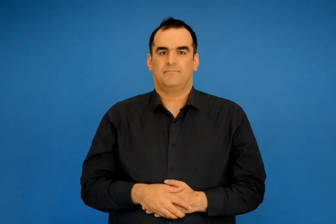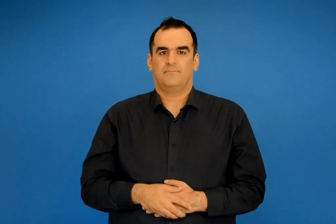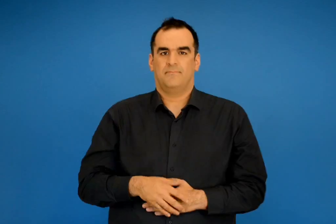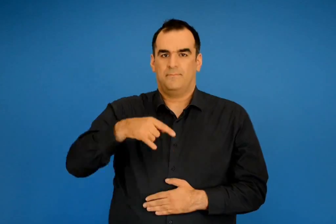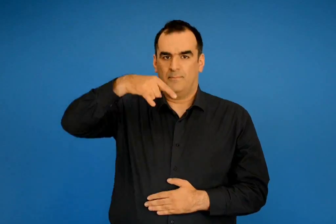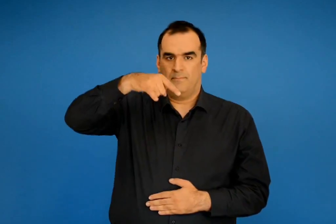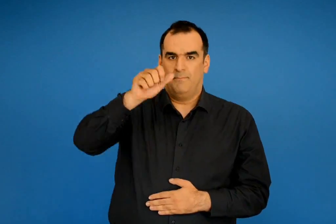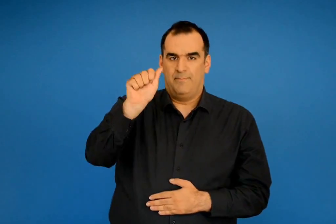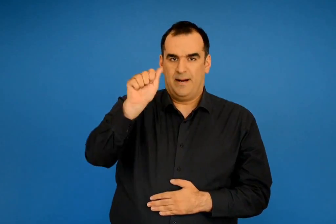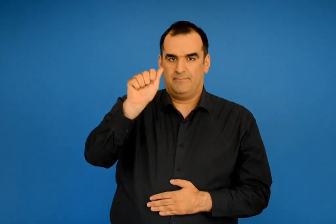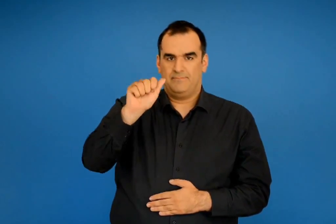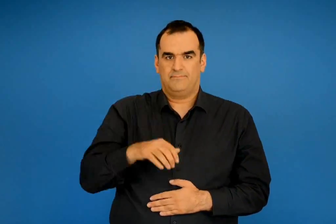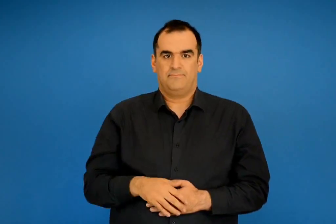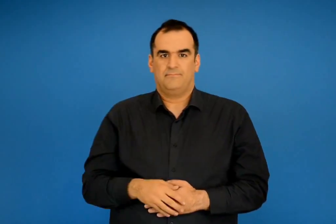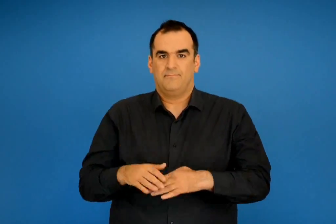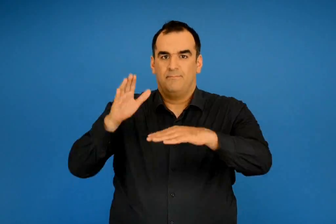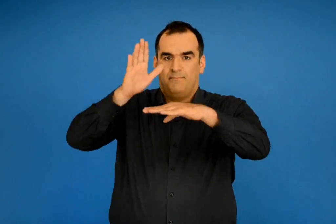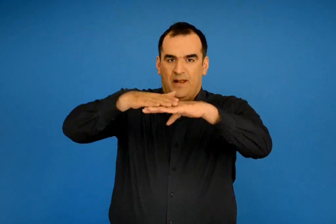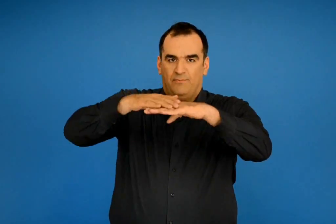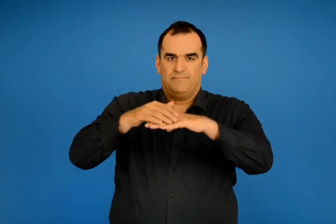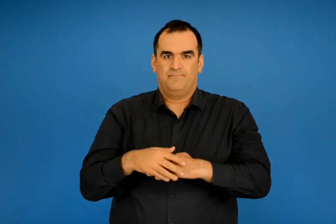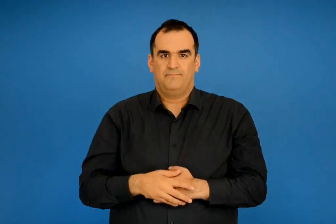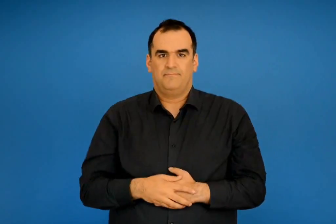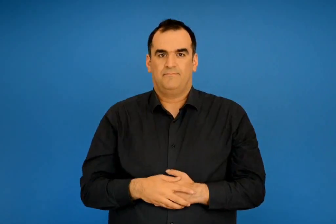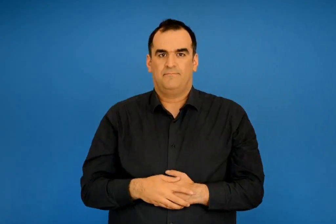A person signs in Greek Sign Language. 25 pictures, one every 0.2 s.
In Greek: πα πάνω
